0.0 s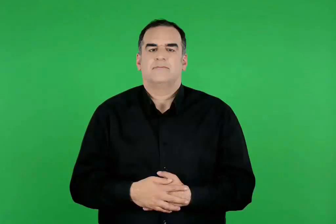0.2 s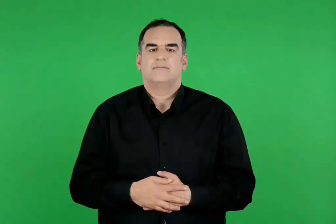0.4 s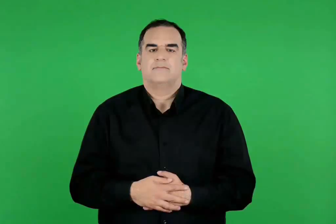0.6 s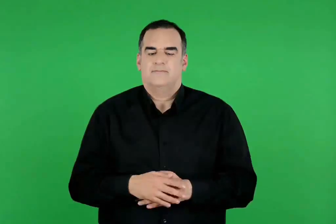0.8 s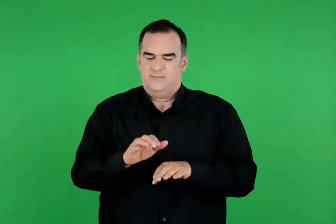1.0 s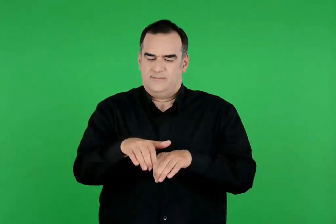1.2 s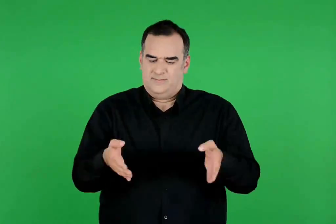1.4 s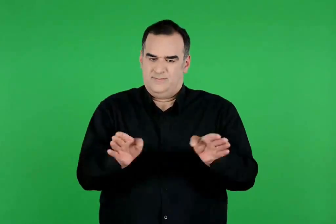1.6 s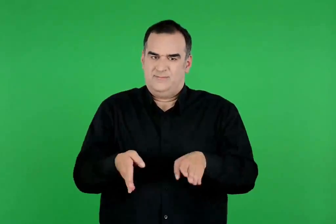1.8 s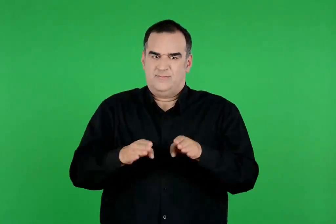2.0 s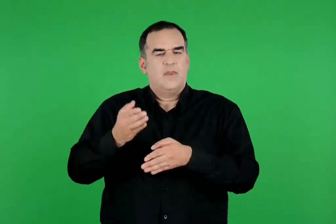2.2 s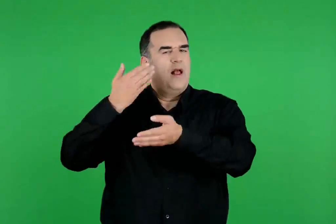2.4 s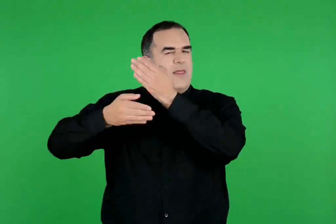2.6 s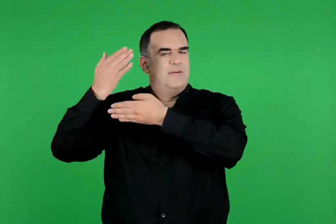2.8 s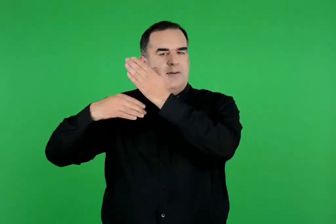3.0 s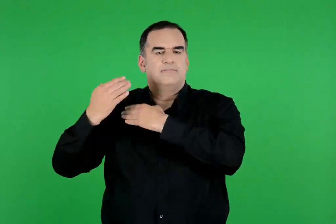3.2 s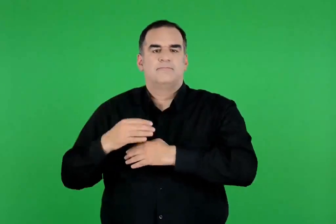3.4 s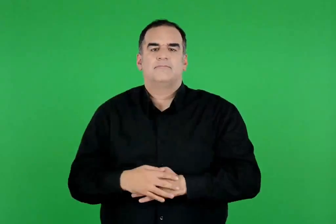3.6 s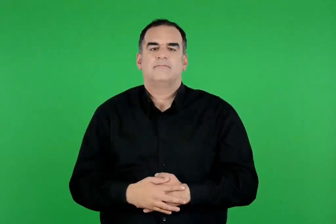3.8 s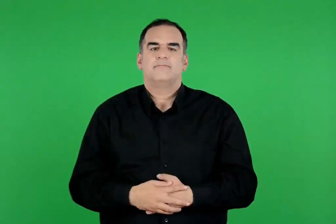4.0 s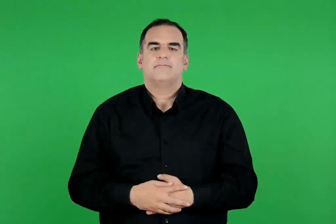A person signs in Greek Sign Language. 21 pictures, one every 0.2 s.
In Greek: πλένουν τον νεκρό , τον αλείφουν με λάδι , τον τυλίγουν με λευκό σεντόνι και τον στολίζουν
